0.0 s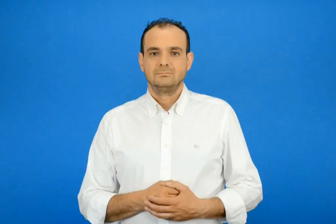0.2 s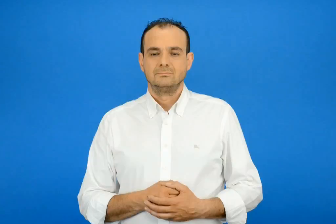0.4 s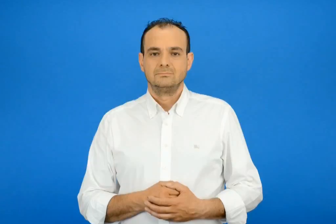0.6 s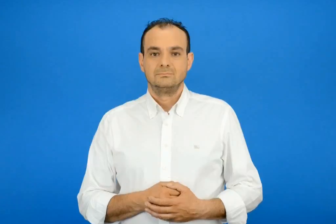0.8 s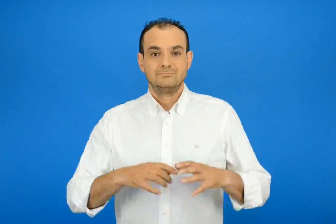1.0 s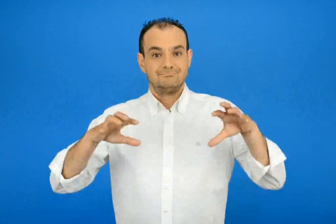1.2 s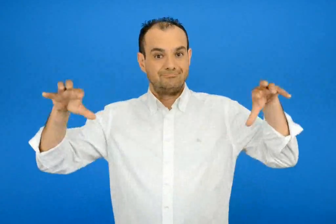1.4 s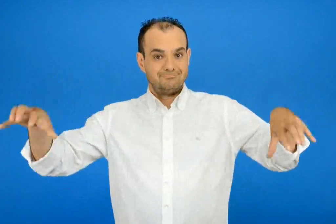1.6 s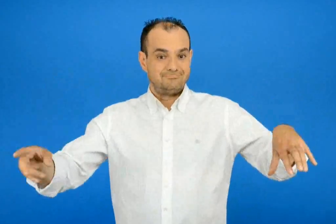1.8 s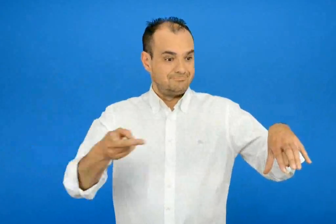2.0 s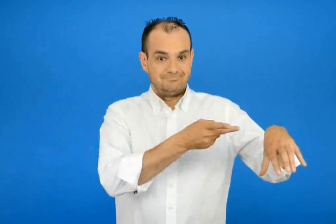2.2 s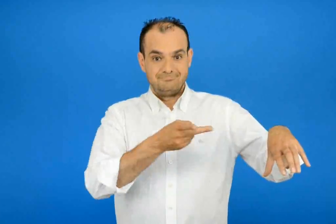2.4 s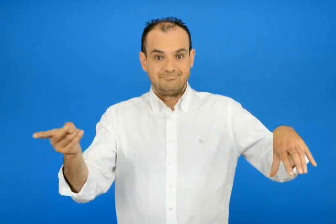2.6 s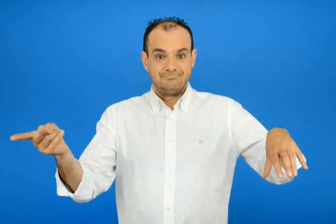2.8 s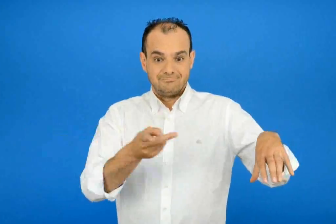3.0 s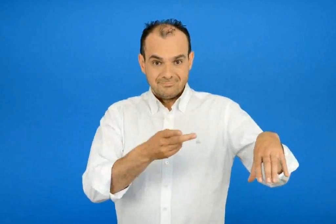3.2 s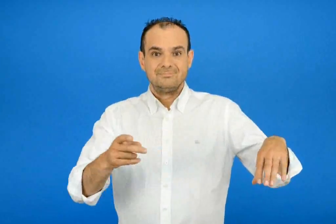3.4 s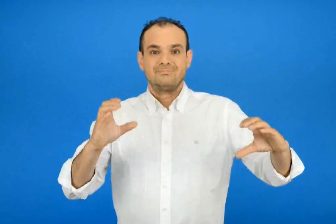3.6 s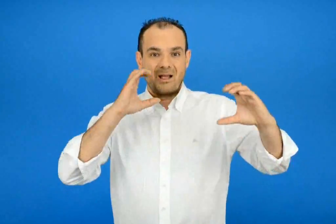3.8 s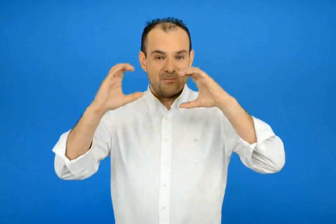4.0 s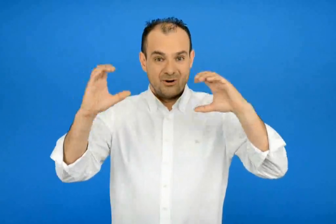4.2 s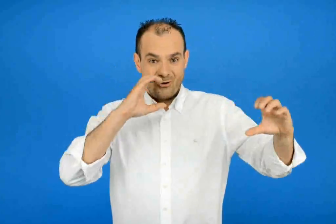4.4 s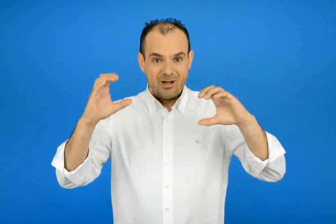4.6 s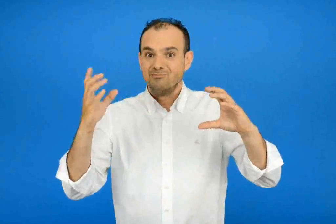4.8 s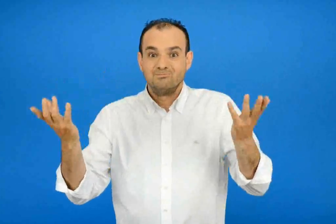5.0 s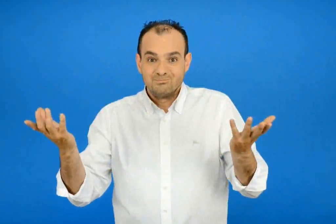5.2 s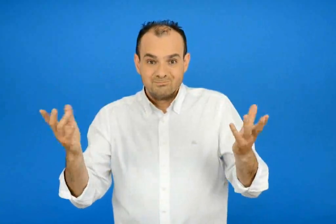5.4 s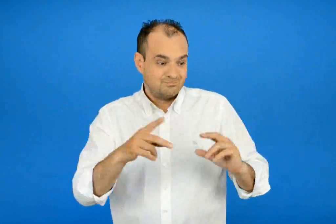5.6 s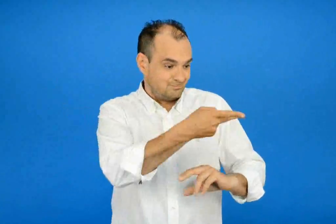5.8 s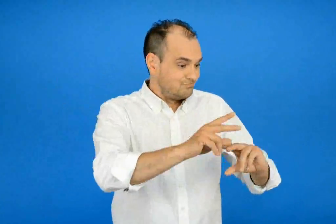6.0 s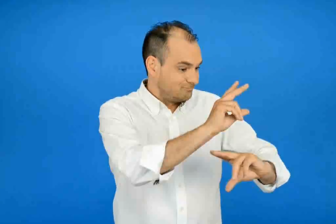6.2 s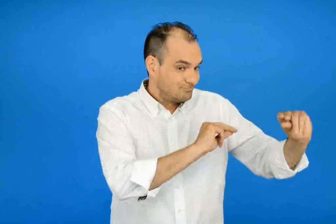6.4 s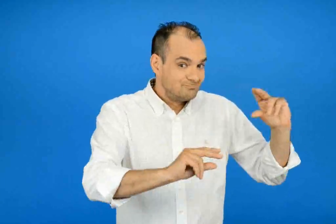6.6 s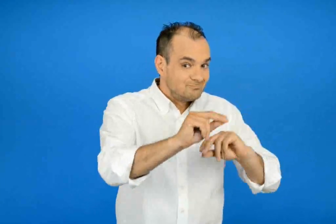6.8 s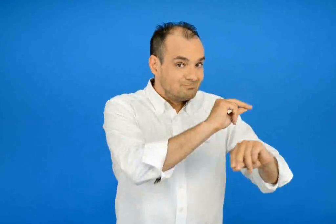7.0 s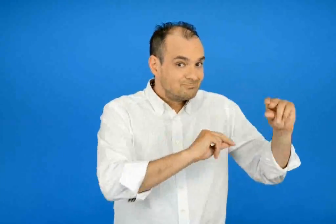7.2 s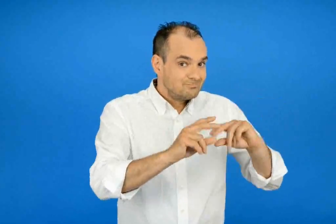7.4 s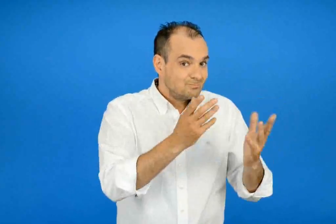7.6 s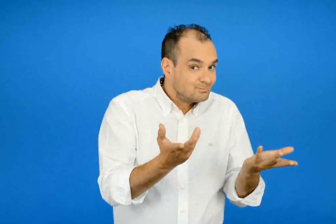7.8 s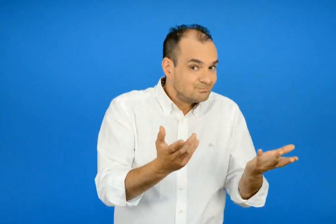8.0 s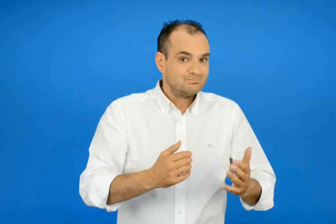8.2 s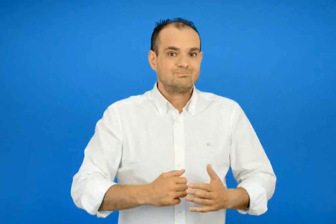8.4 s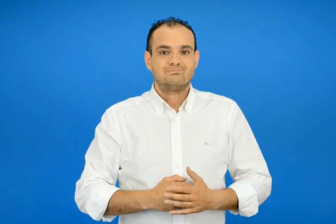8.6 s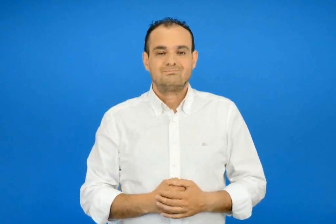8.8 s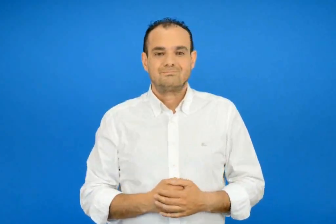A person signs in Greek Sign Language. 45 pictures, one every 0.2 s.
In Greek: συζητήστε πως θα μπορούσατε να το κάνετε
